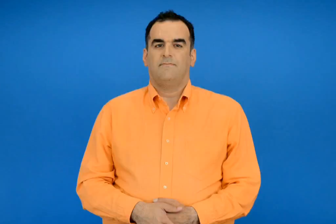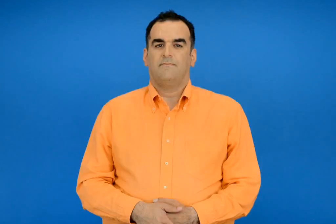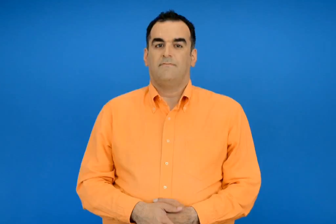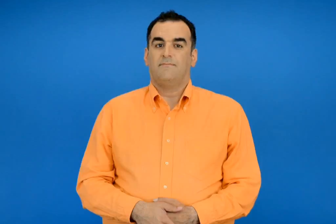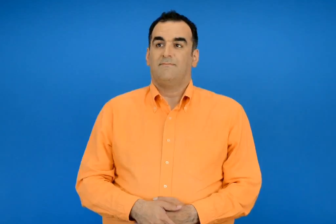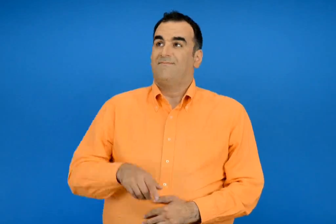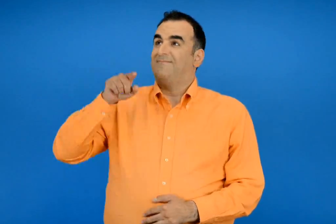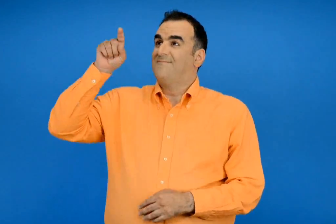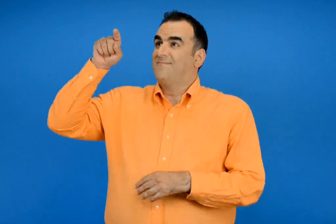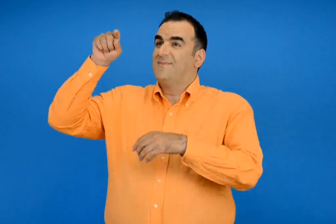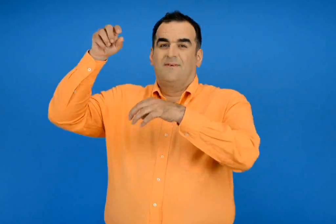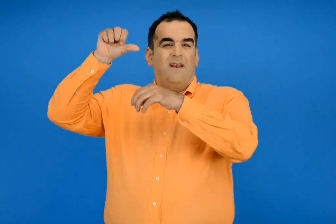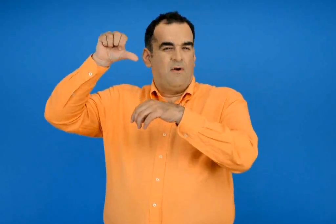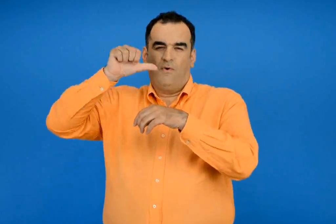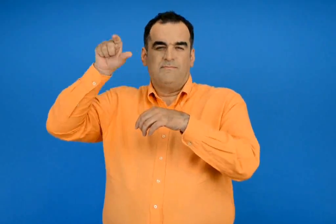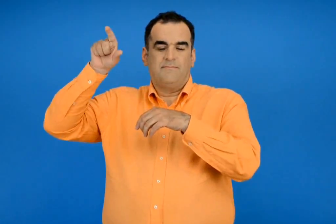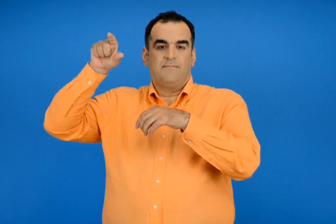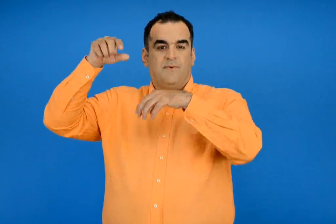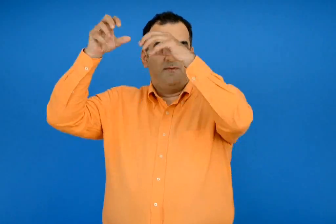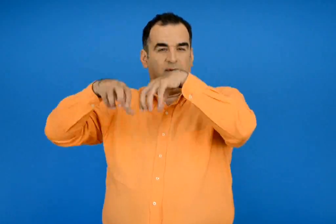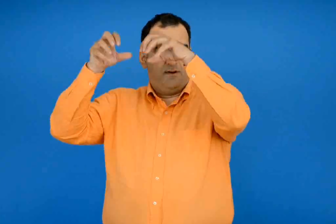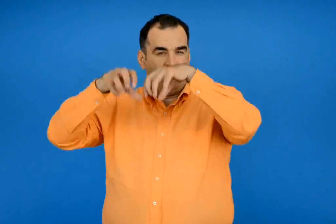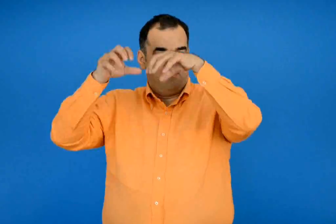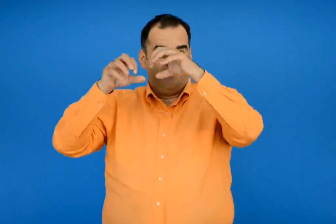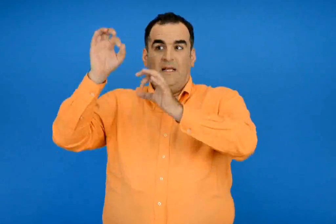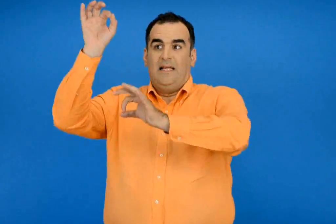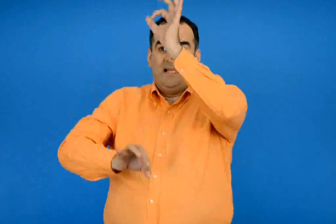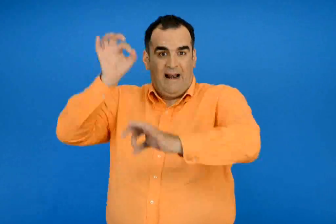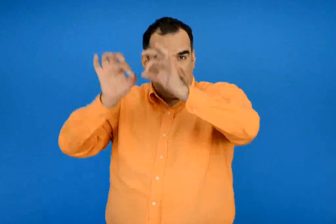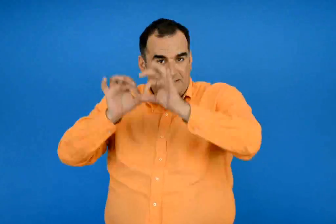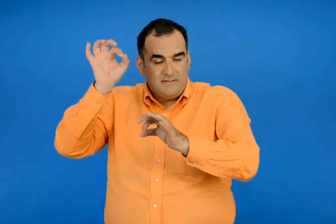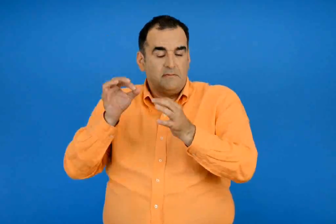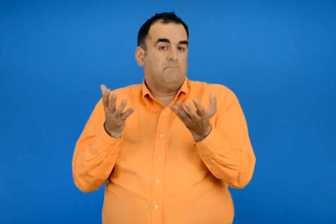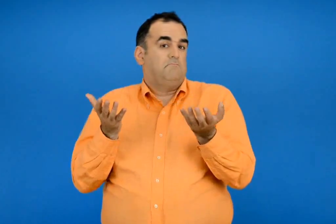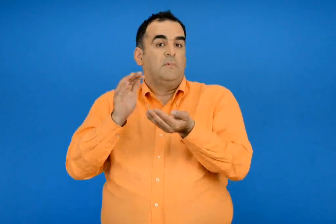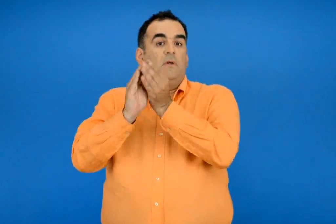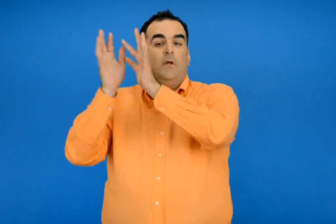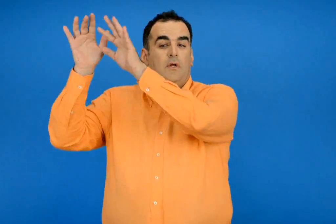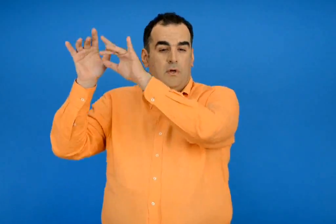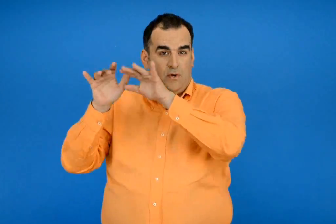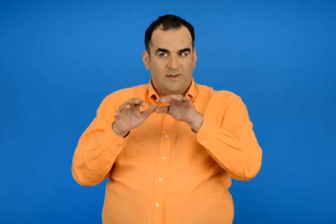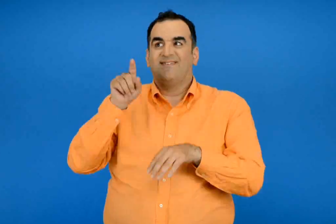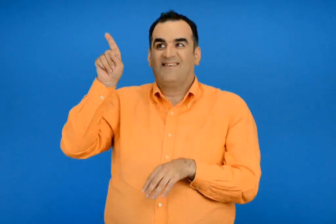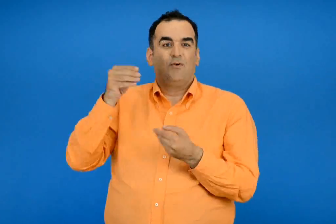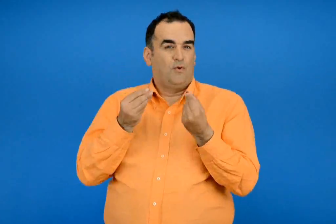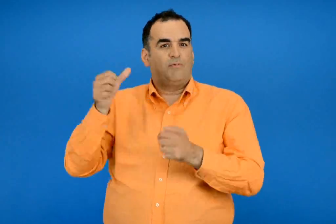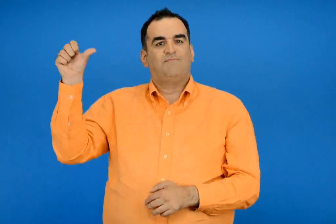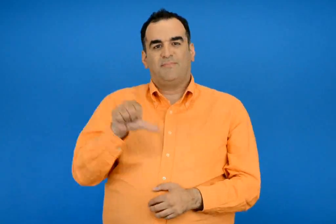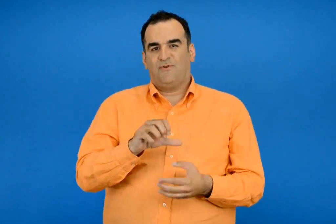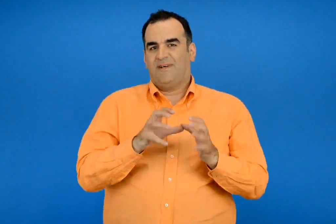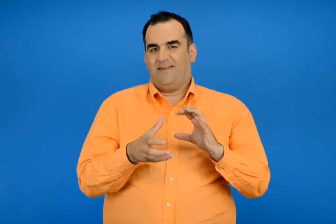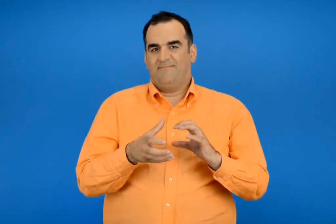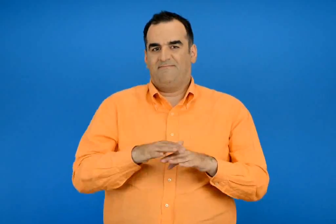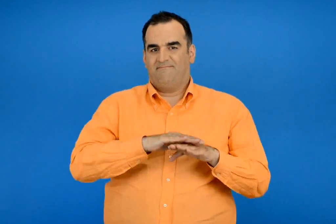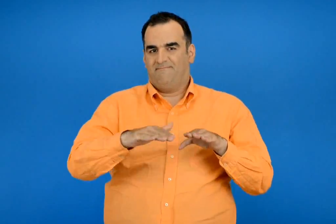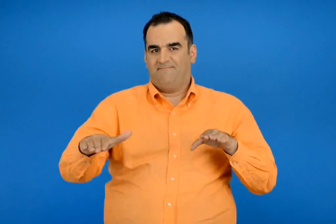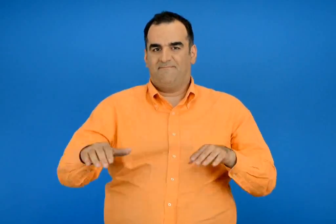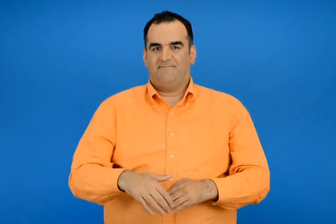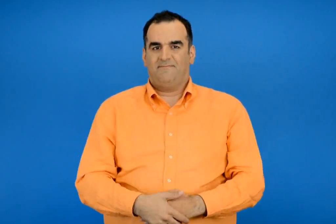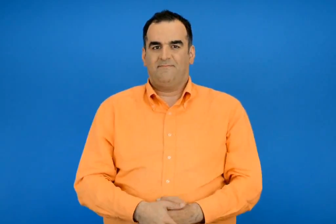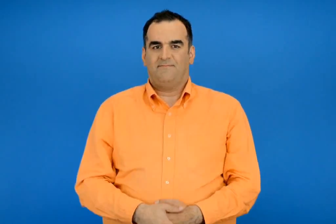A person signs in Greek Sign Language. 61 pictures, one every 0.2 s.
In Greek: από εκεί το νερό ξαναπέφτει σαν βροχή χαλάζι η χιόνι έτσι ξαναγυρίζει στη γη
